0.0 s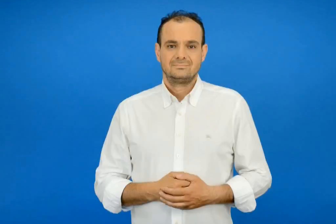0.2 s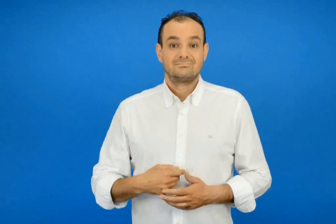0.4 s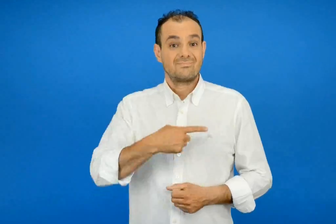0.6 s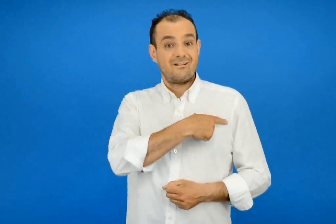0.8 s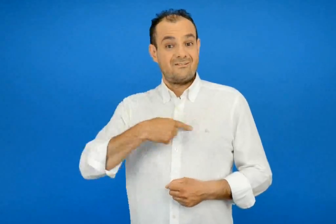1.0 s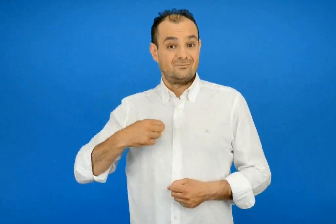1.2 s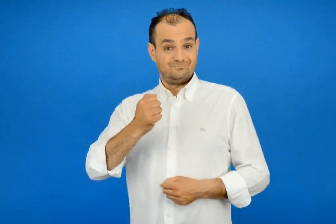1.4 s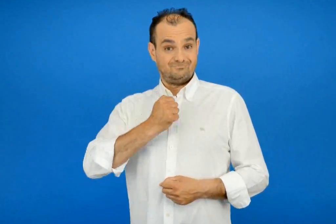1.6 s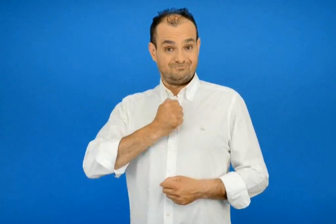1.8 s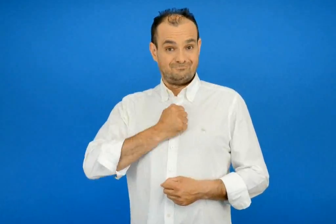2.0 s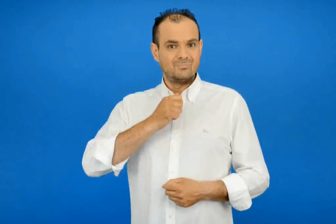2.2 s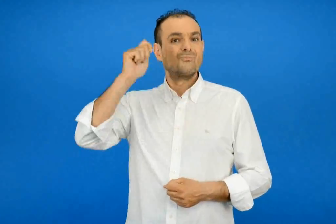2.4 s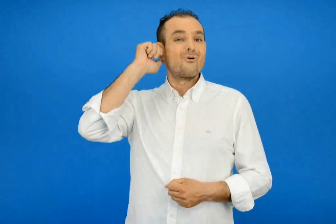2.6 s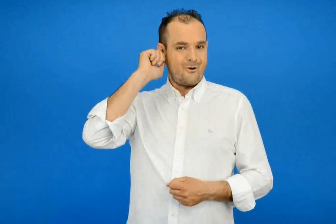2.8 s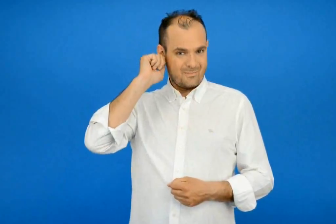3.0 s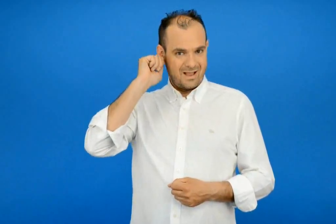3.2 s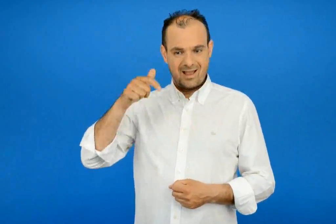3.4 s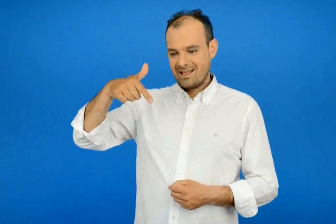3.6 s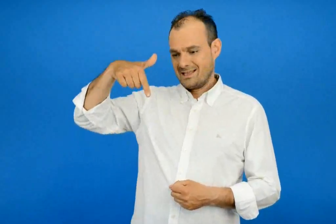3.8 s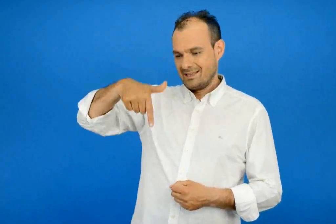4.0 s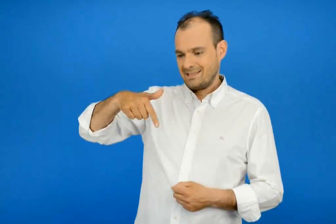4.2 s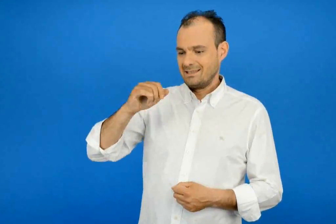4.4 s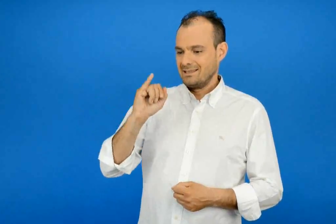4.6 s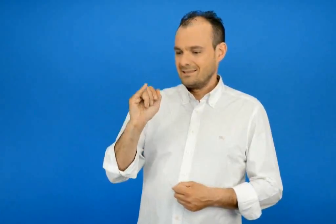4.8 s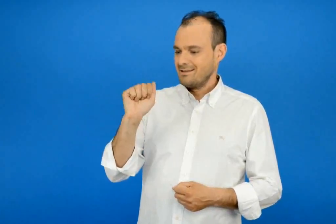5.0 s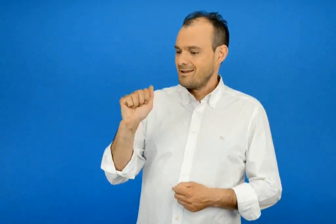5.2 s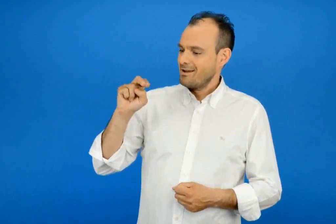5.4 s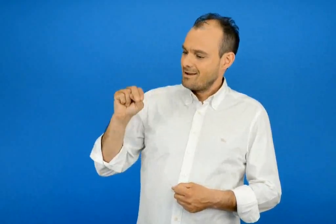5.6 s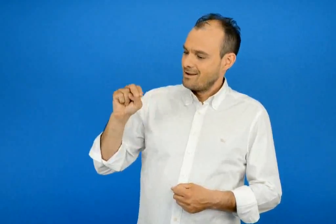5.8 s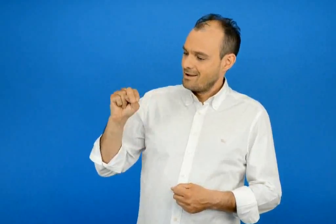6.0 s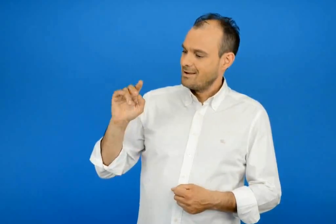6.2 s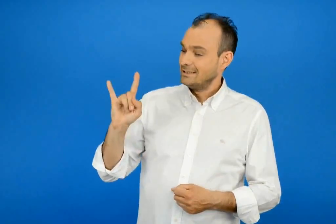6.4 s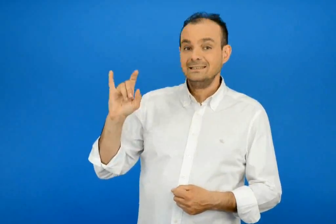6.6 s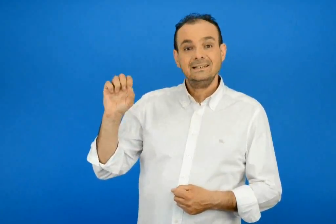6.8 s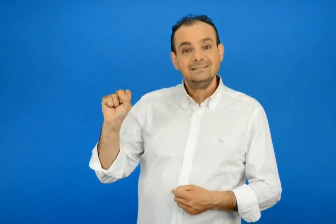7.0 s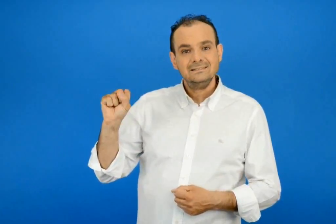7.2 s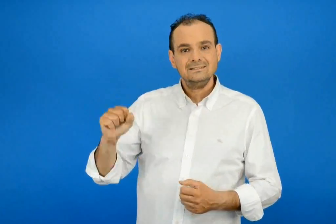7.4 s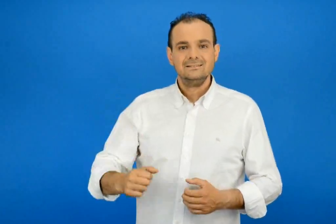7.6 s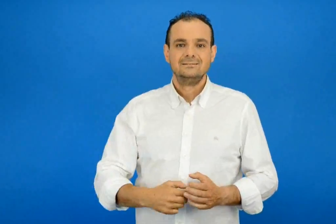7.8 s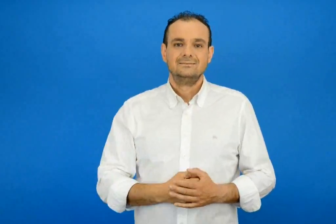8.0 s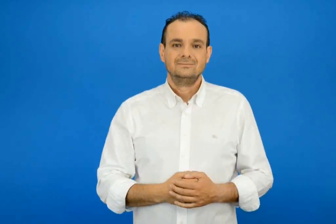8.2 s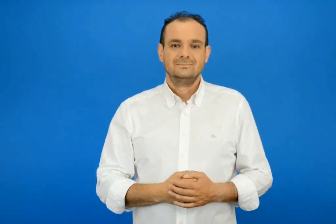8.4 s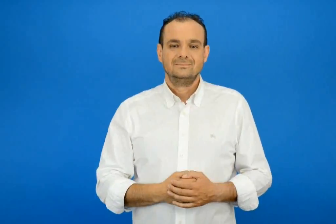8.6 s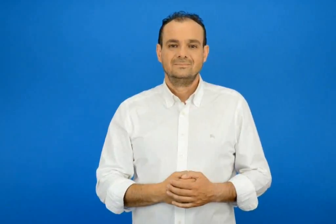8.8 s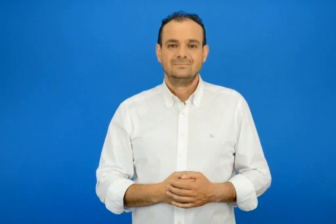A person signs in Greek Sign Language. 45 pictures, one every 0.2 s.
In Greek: ο κύριος μου λέγεται γιάννης
